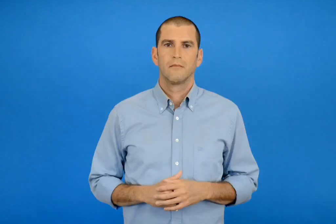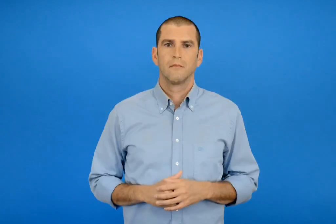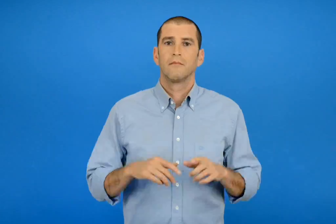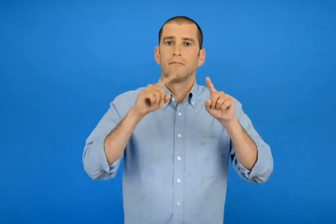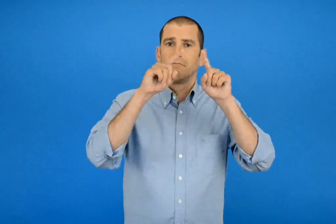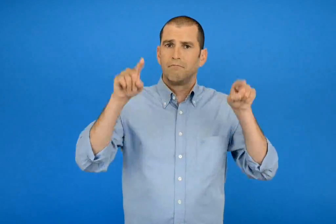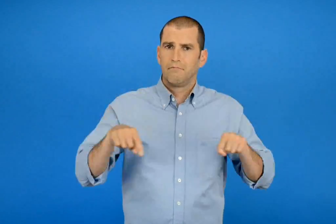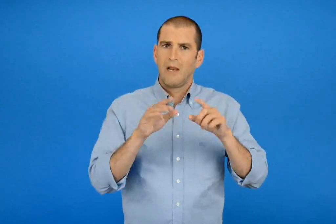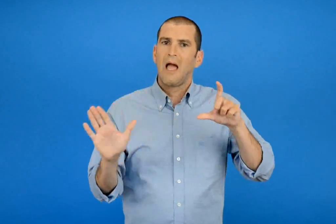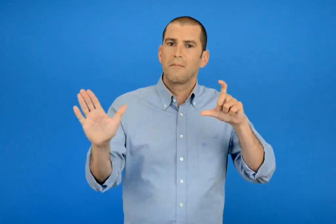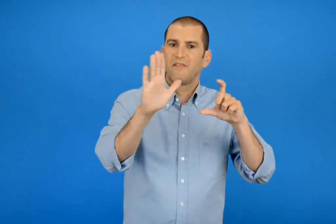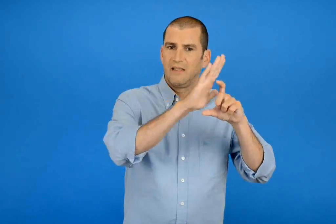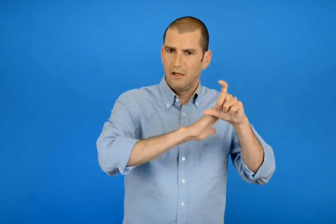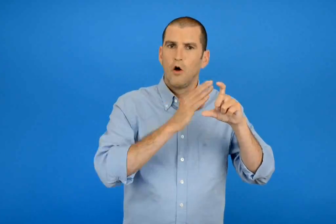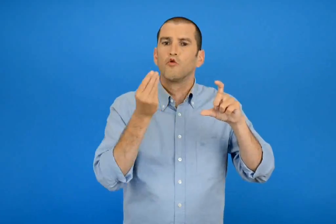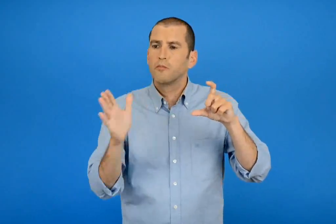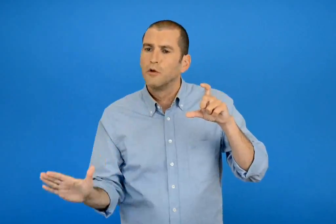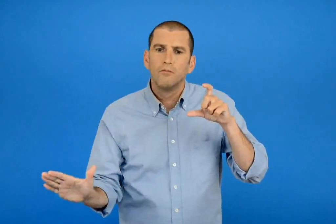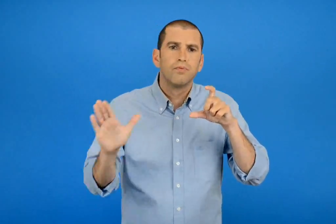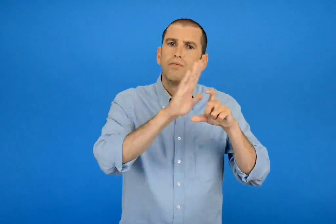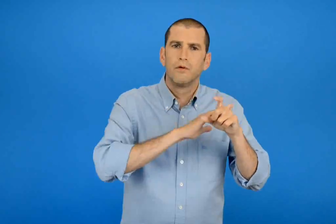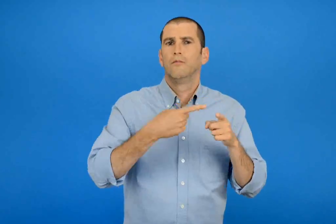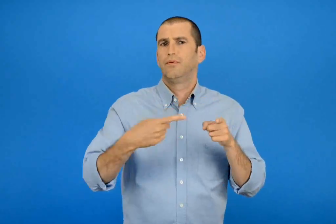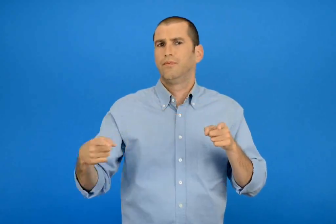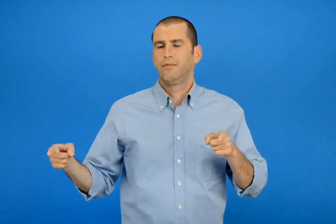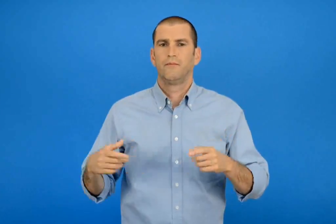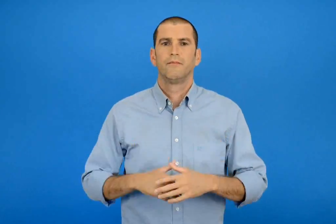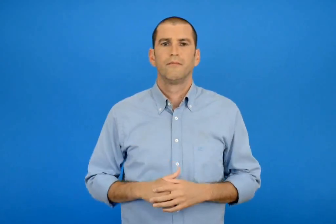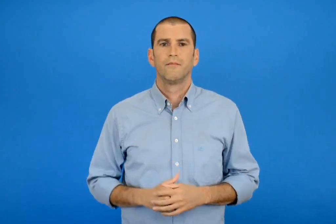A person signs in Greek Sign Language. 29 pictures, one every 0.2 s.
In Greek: να καλύπτουμε επιφάνειες με διαφορετικούς τρόπους
